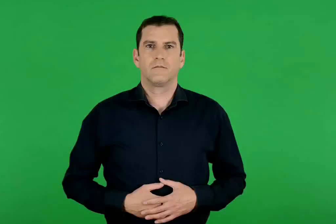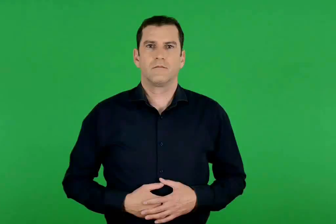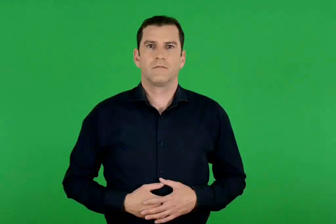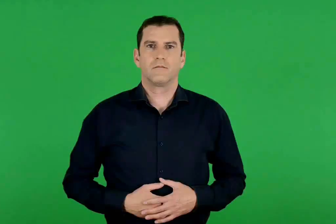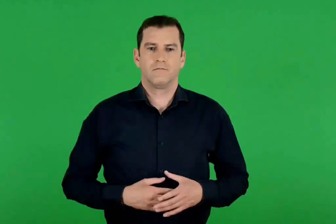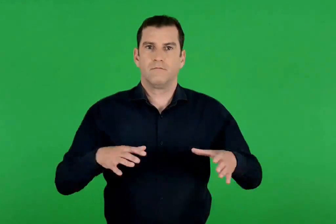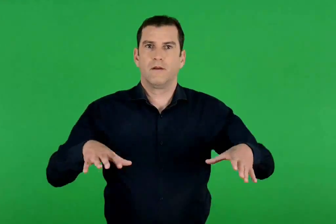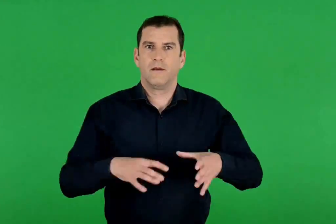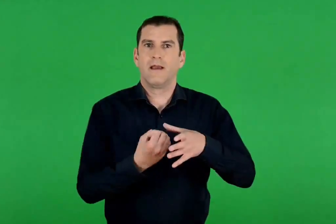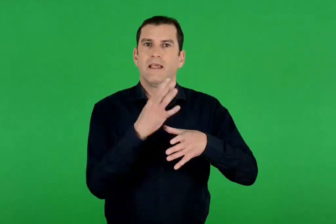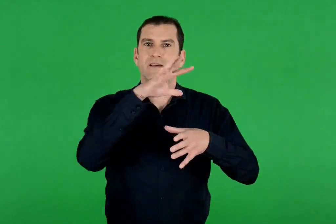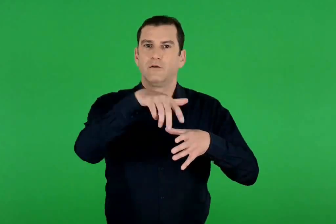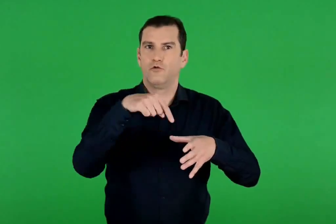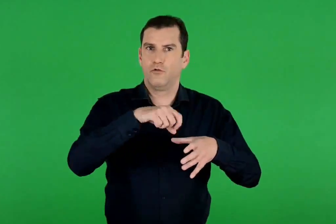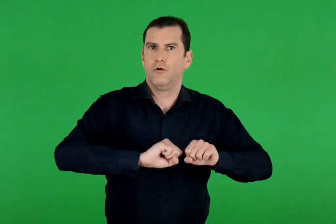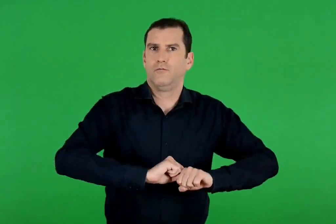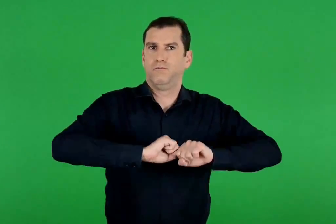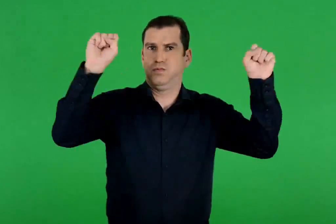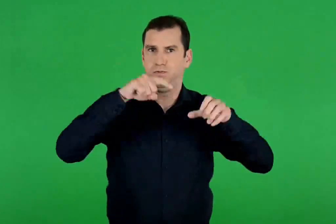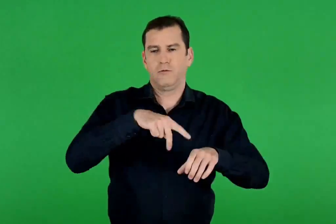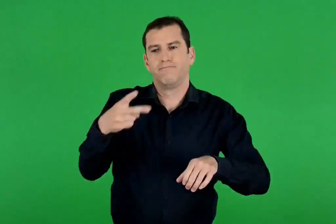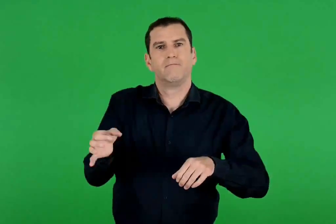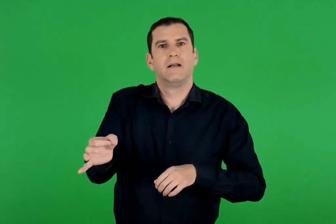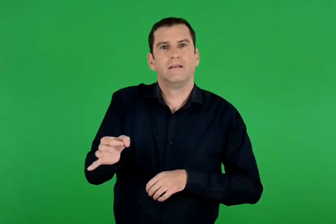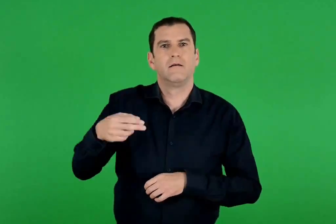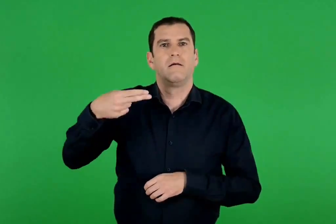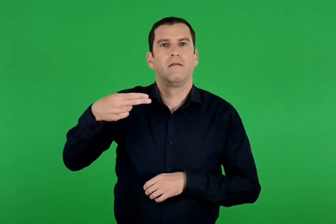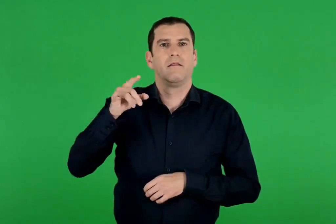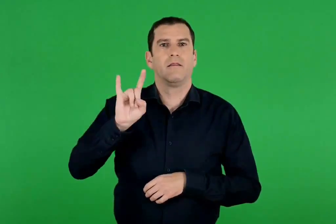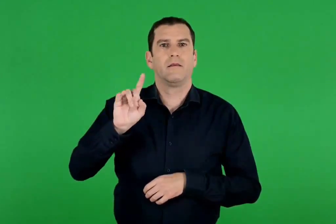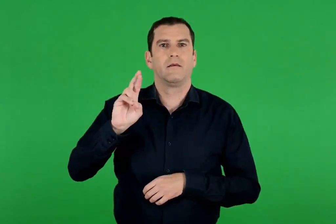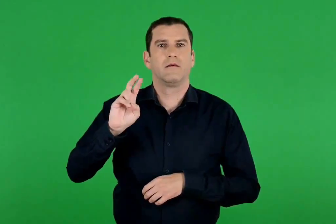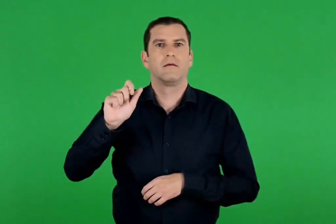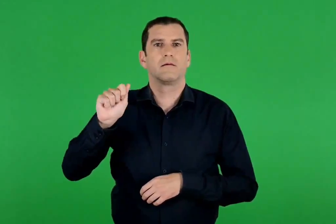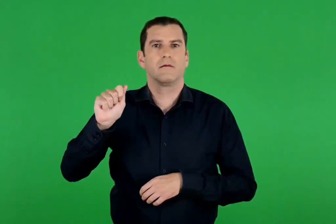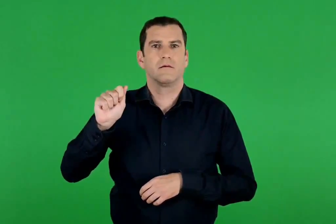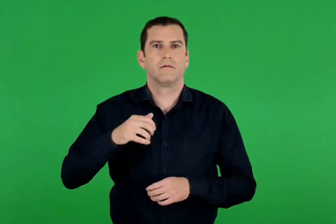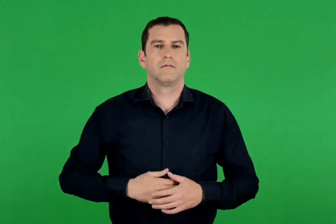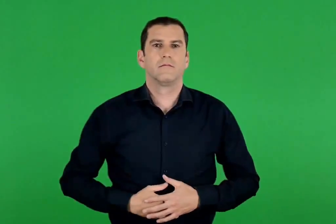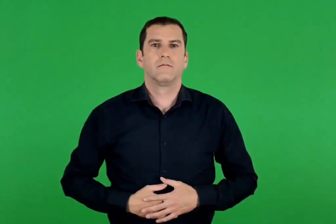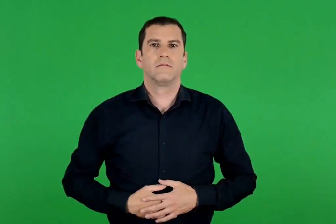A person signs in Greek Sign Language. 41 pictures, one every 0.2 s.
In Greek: η έκρηξη του ηφαιστείου της θήρας
